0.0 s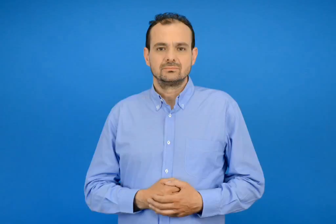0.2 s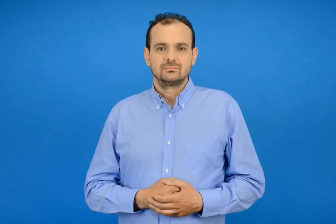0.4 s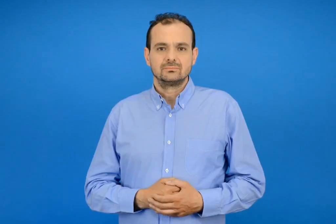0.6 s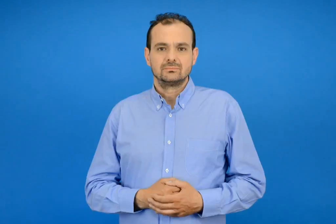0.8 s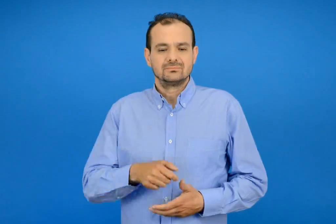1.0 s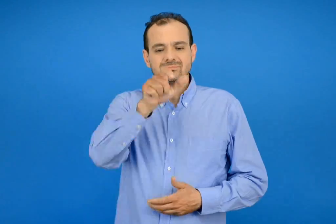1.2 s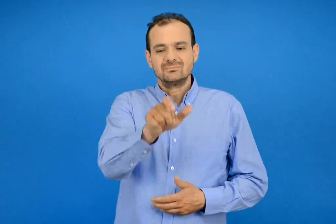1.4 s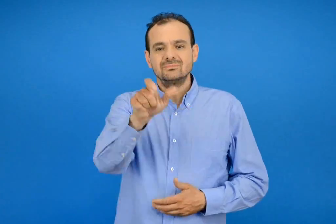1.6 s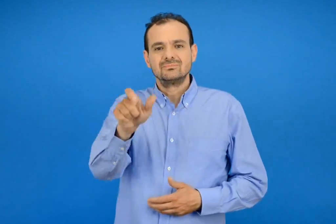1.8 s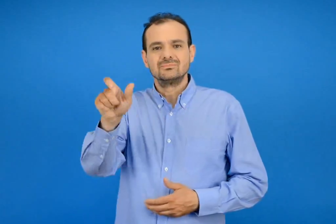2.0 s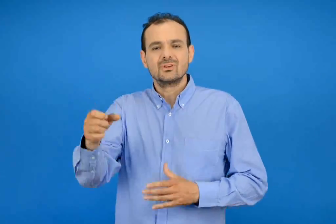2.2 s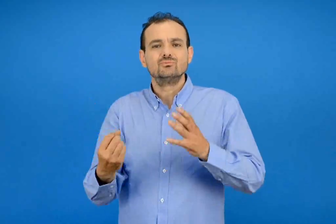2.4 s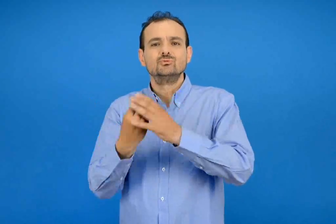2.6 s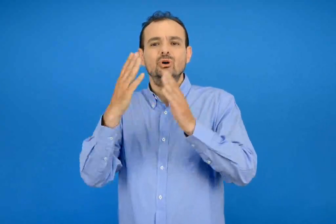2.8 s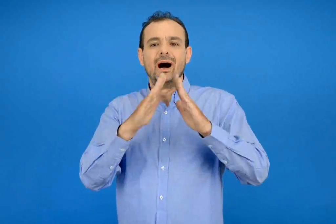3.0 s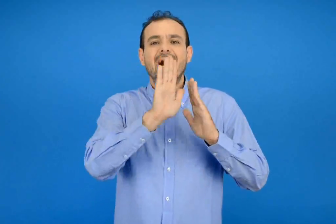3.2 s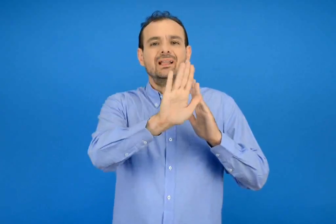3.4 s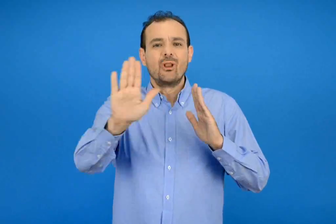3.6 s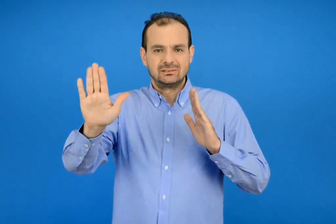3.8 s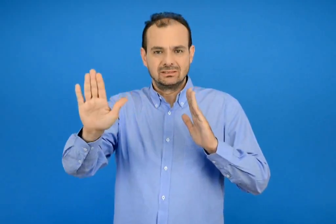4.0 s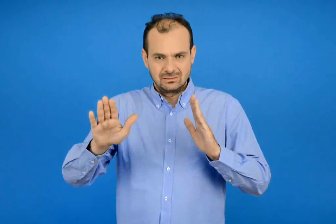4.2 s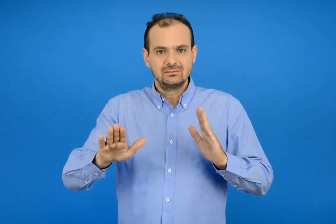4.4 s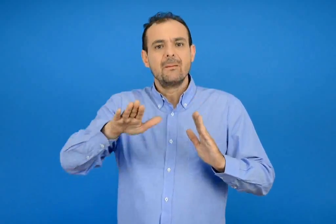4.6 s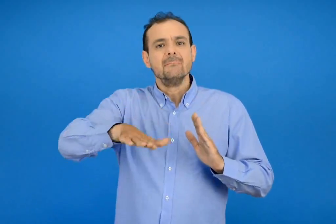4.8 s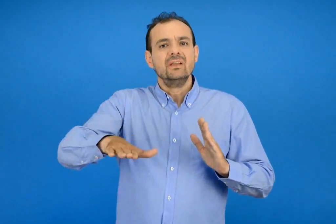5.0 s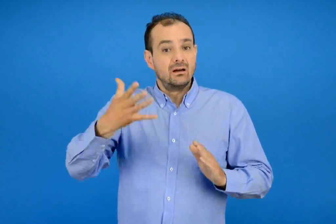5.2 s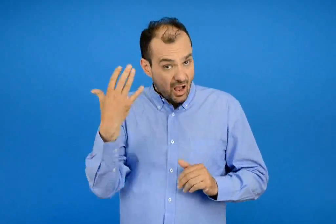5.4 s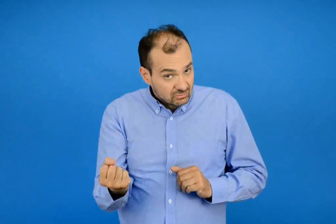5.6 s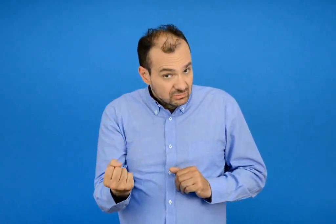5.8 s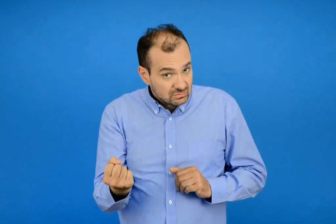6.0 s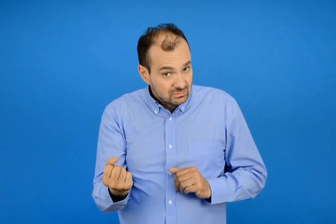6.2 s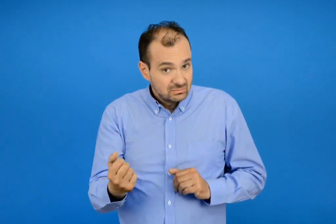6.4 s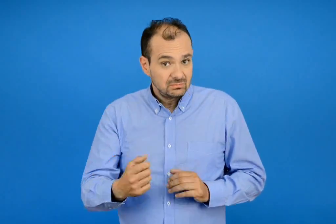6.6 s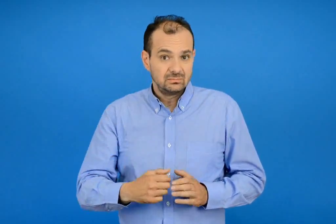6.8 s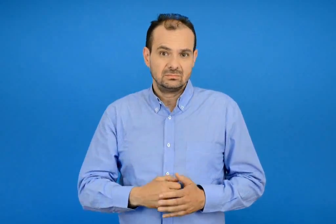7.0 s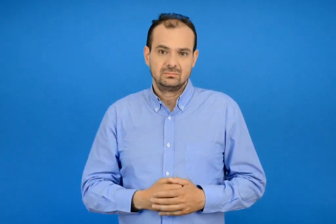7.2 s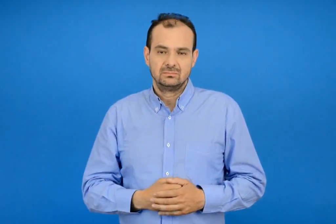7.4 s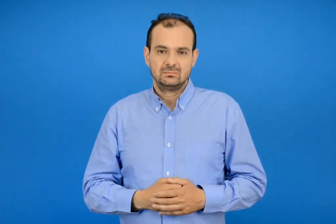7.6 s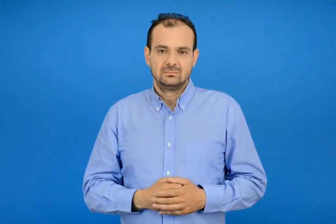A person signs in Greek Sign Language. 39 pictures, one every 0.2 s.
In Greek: οι νέοι γείτονες έχουν παιδί ;
